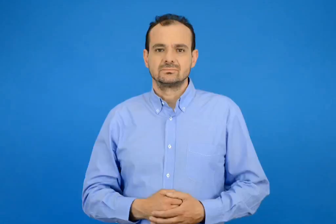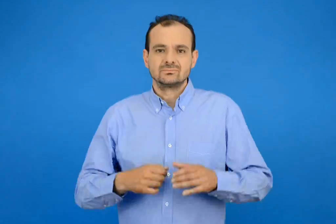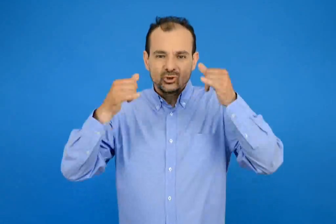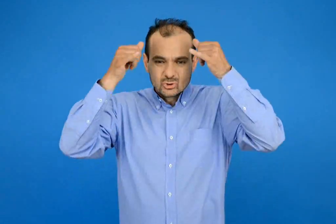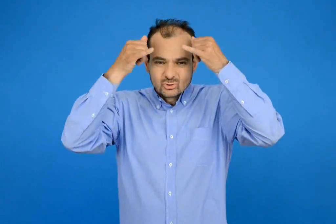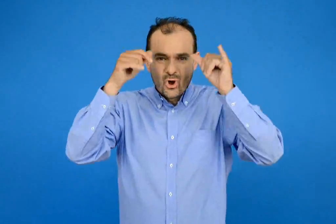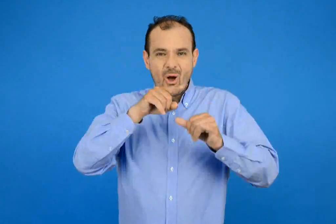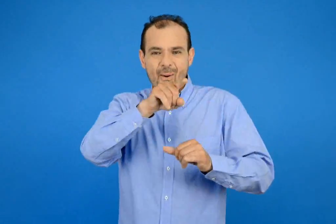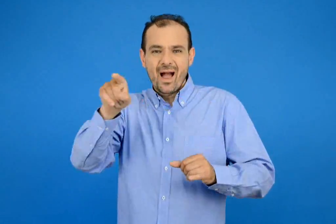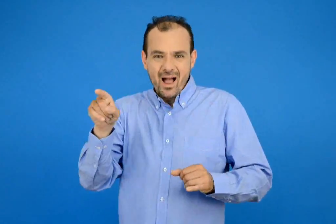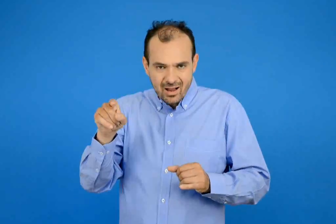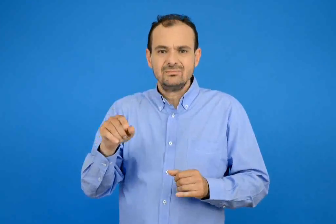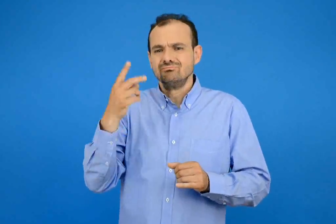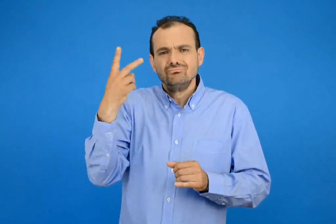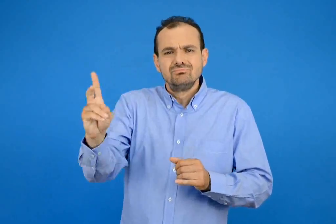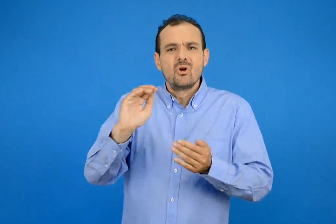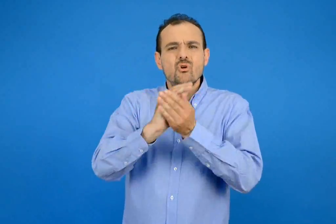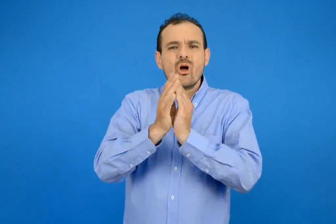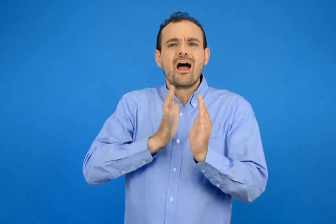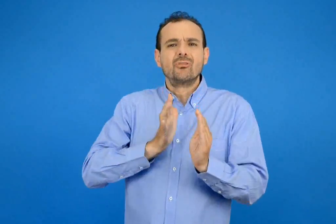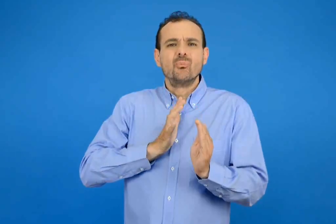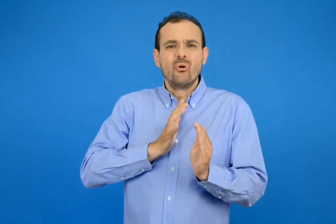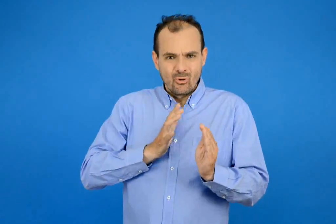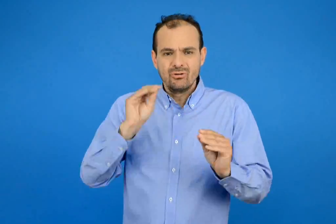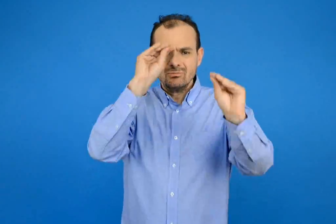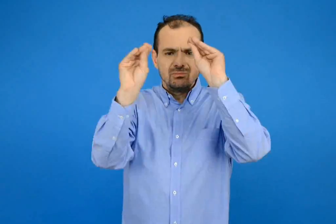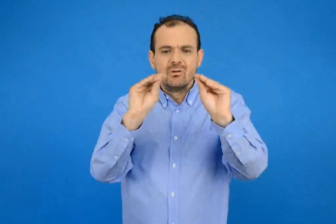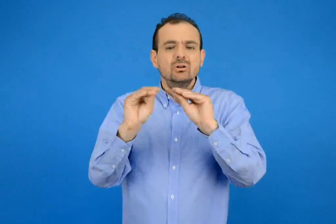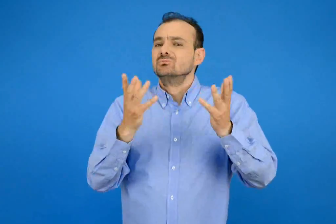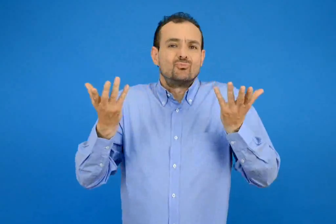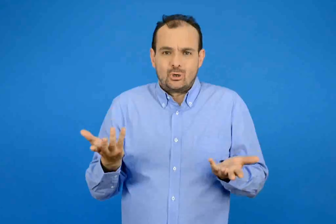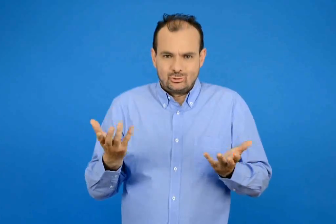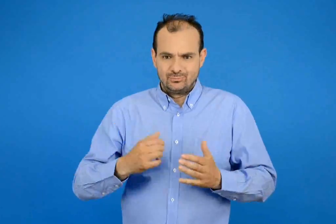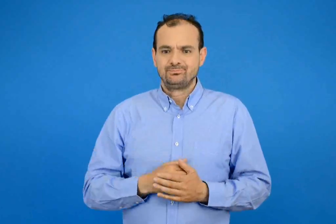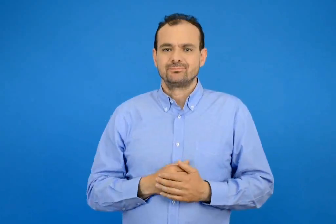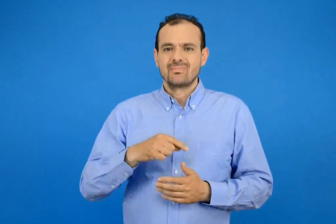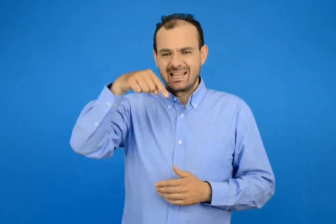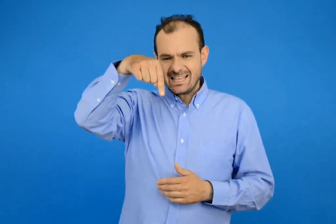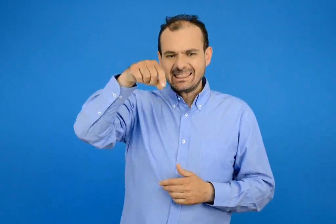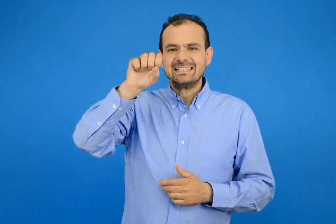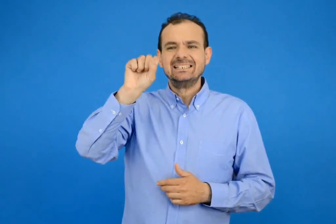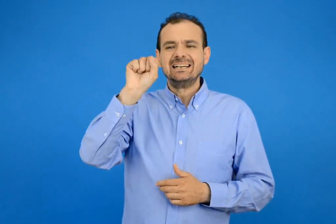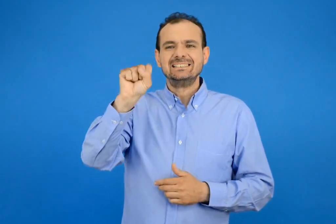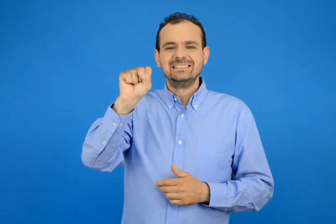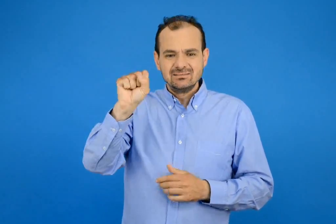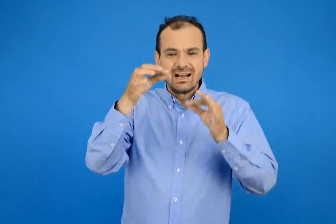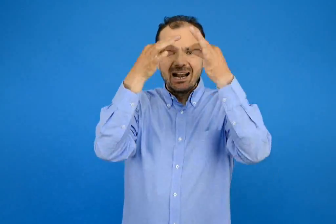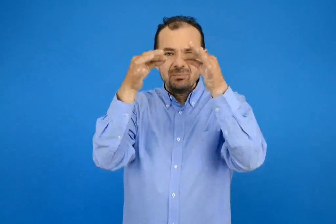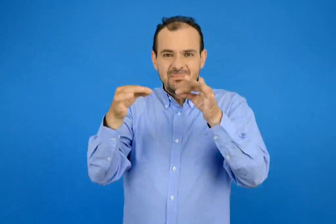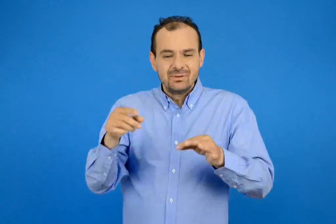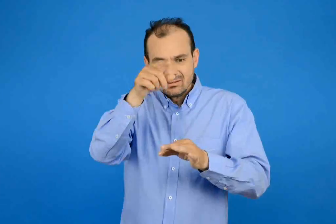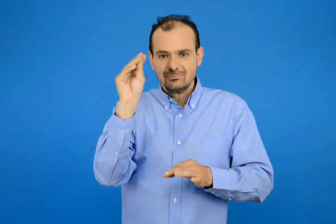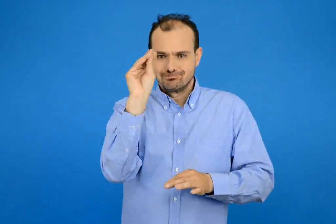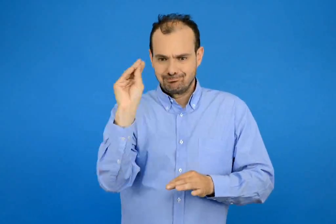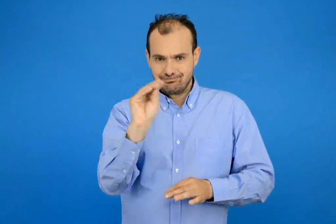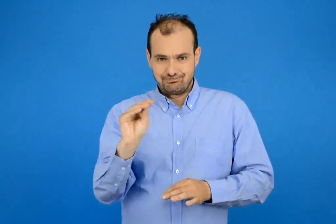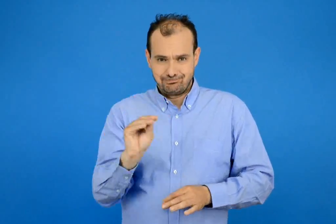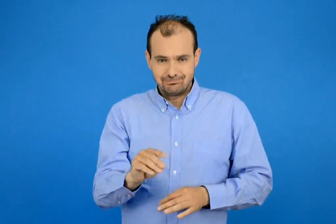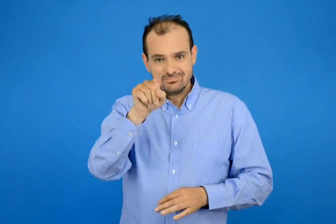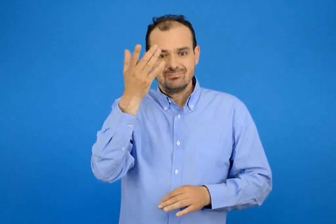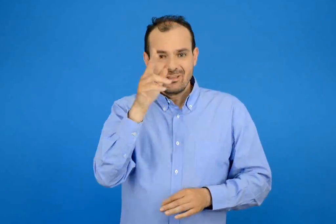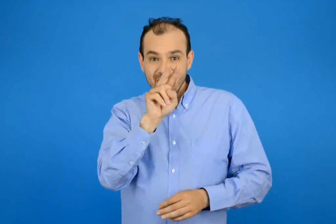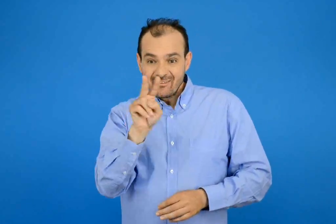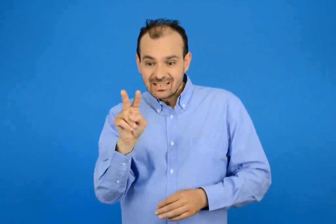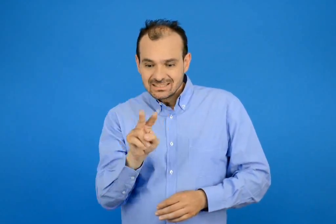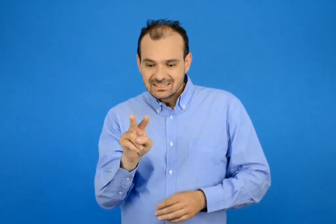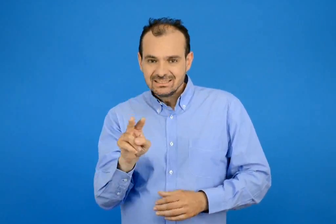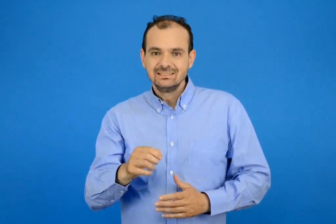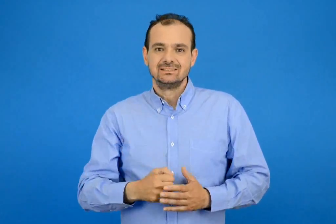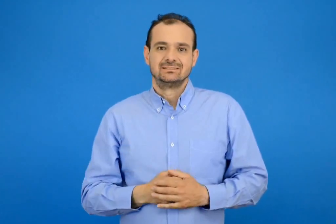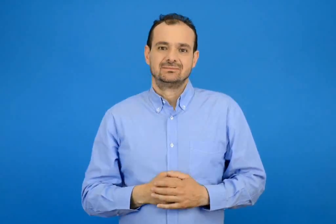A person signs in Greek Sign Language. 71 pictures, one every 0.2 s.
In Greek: πως στόλισαν το δικό τους χιονάνθρωπο τα ζώα ; συμπλήρωσε τα τσ που λείπουν και διάβασε
